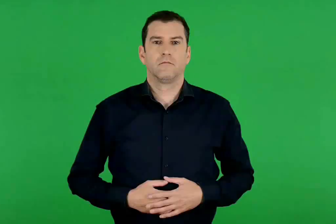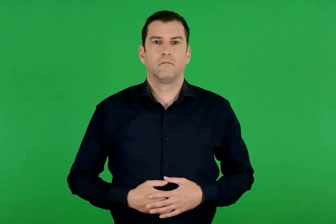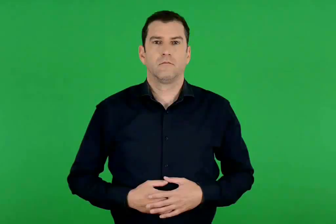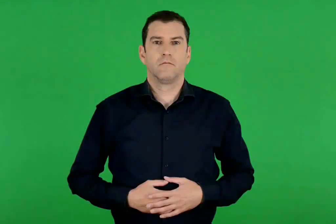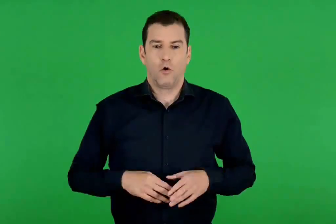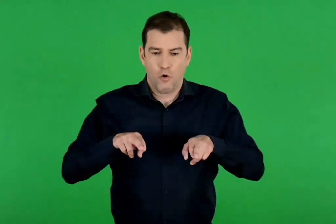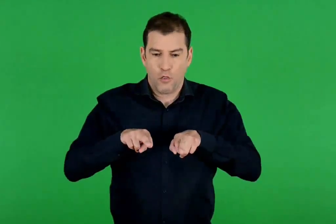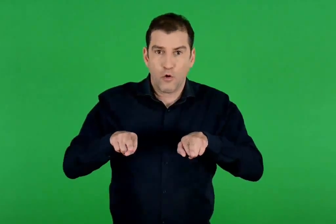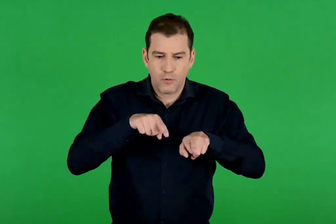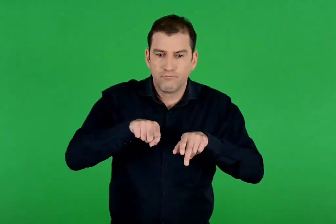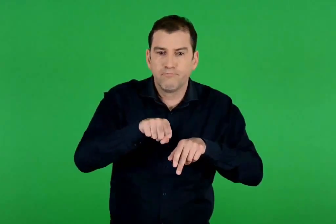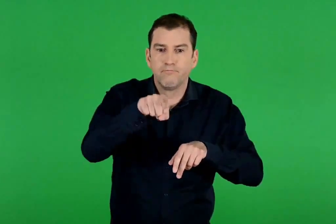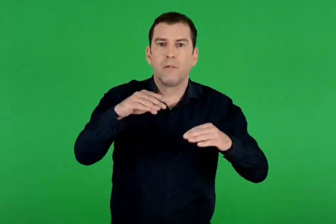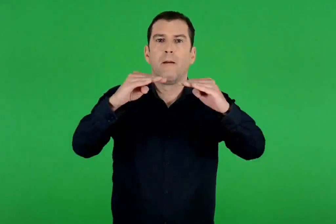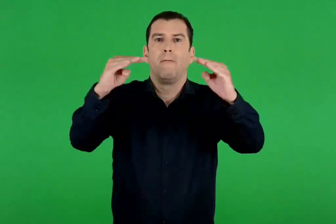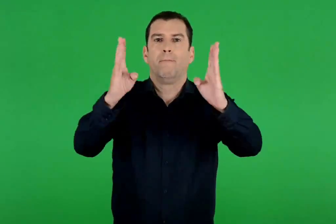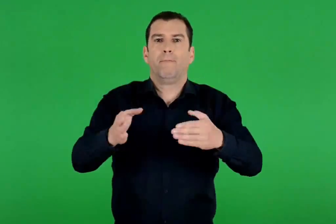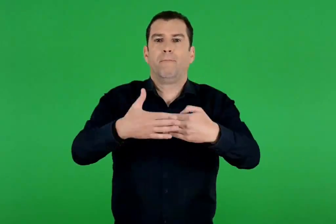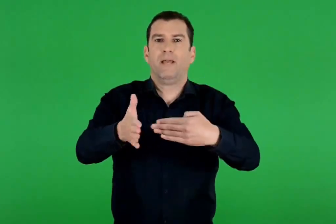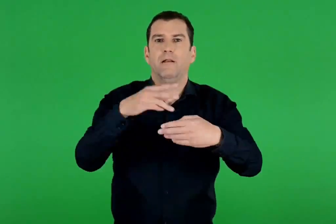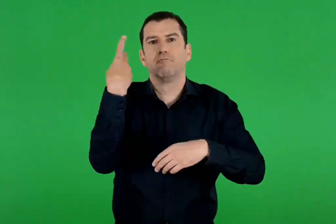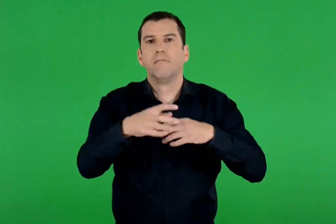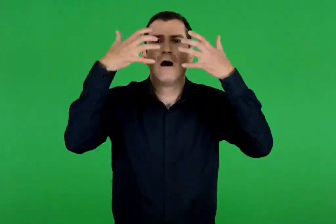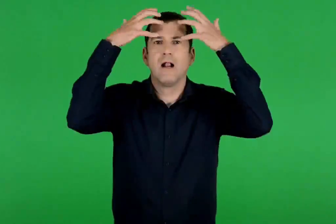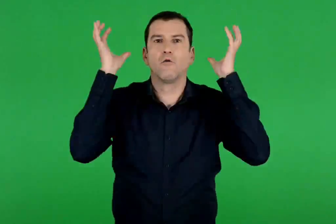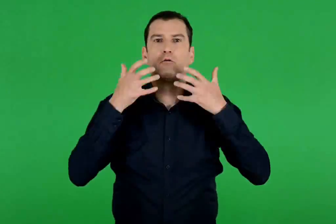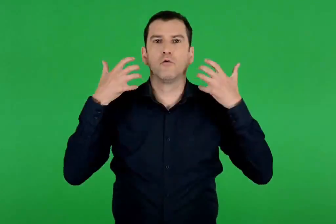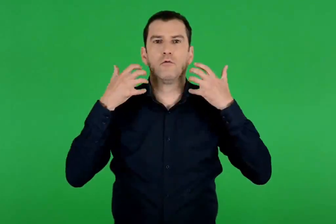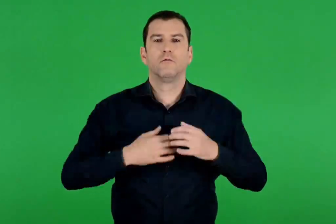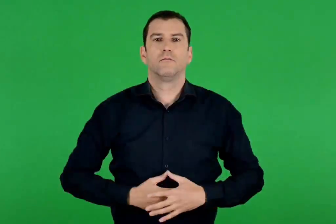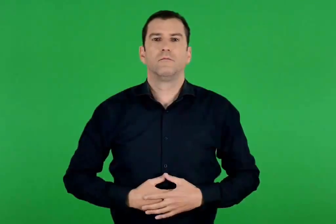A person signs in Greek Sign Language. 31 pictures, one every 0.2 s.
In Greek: δρόμος προς την πύλη των λεόντων
